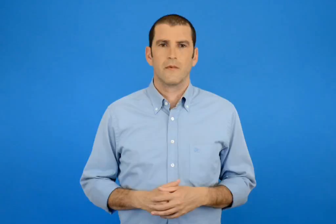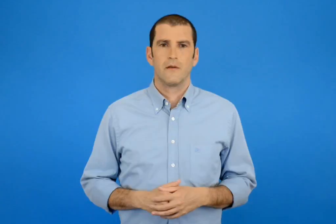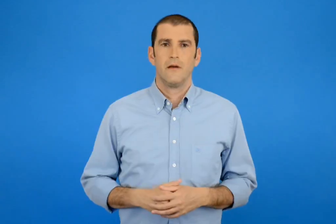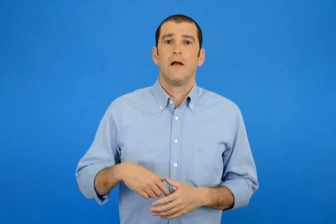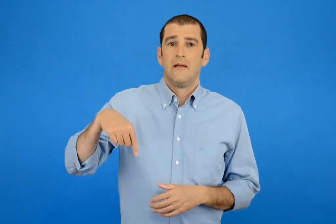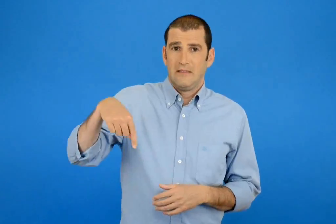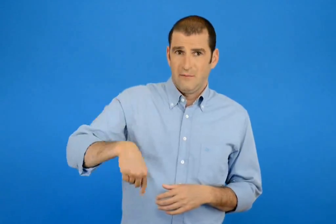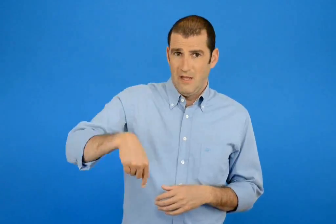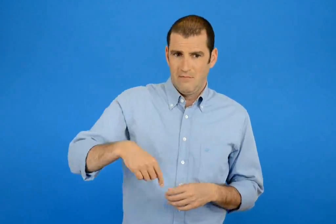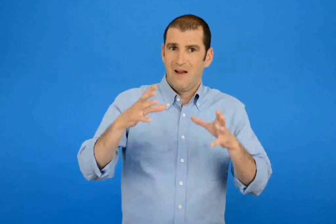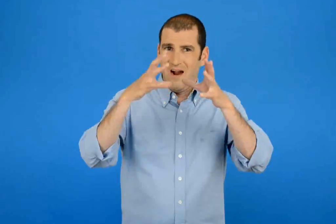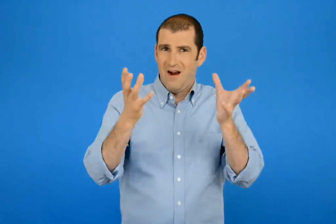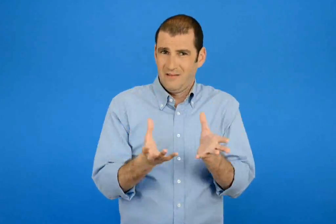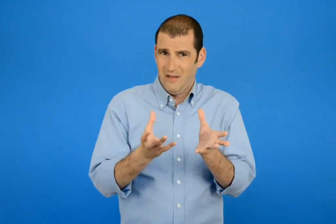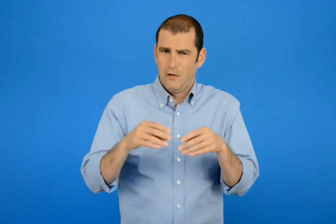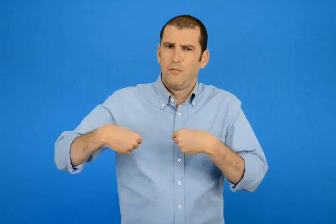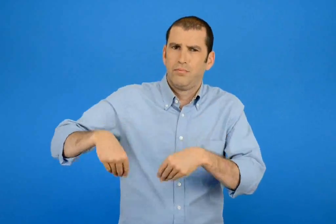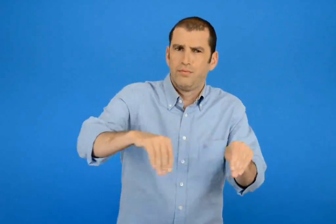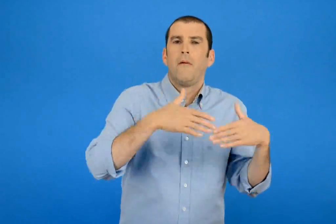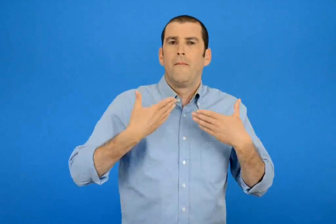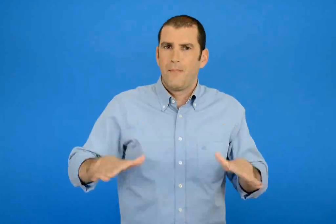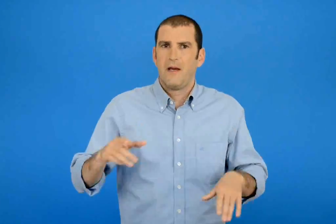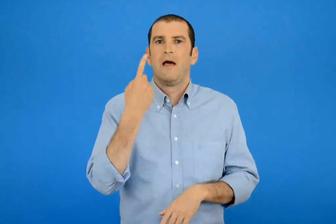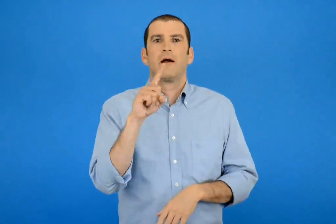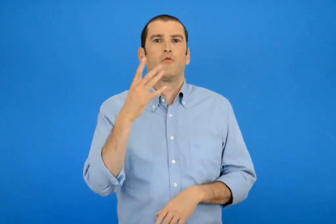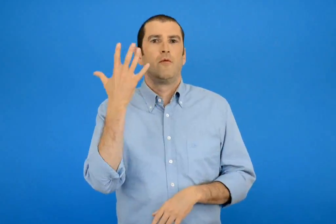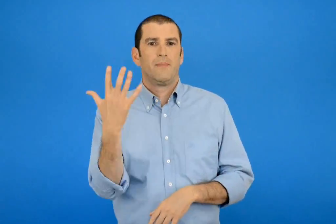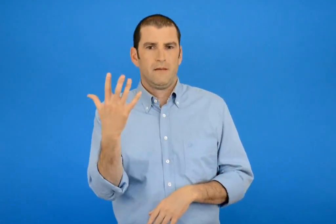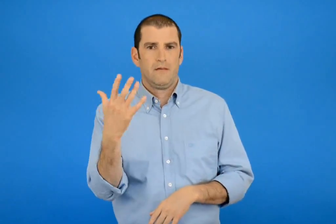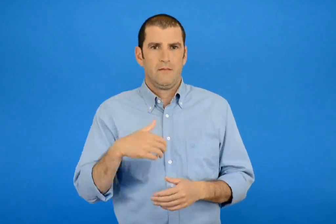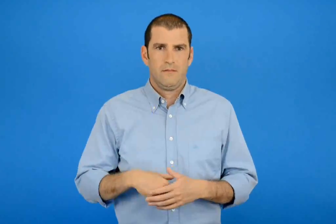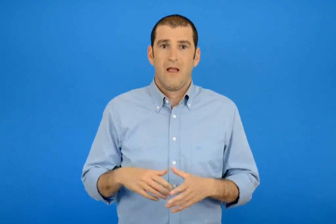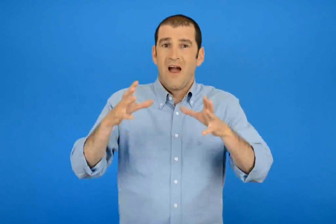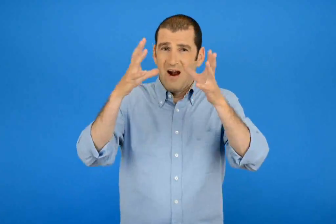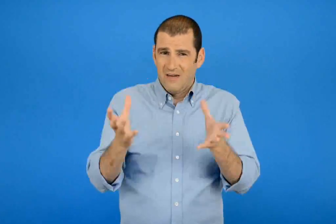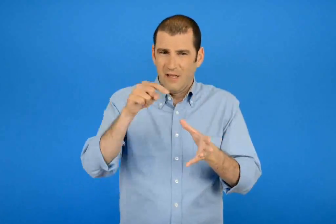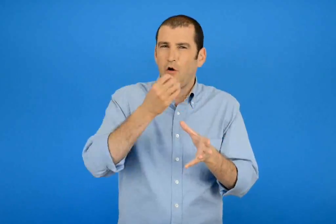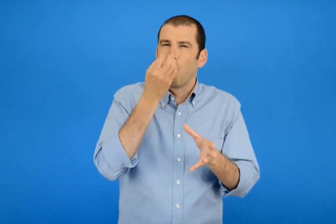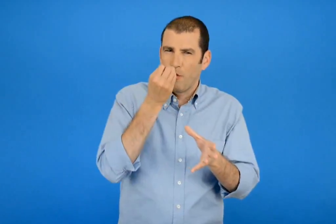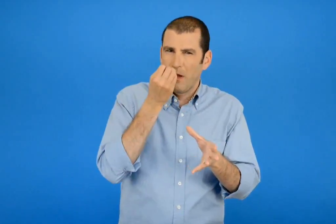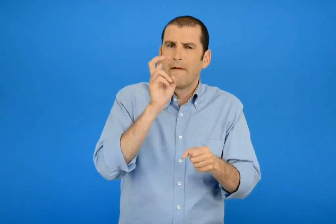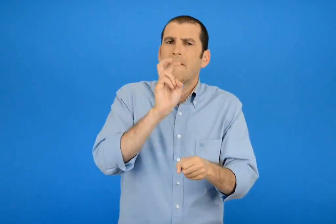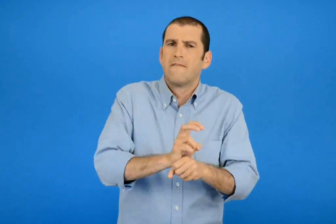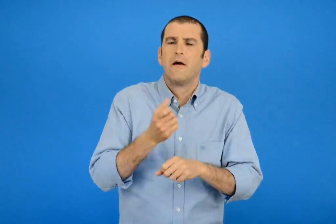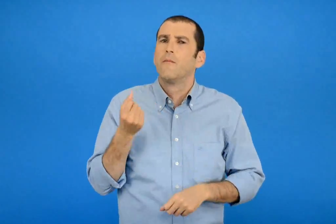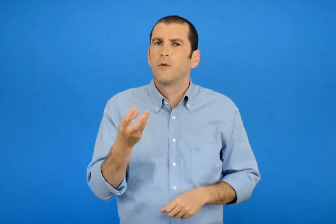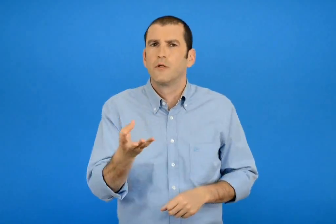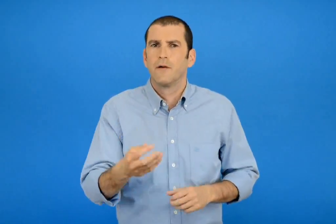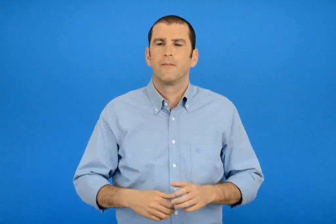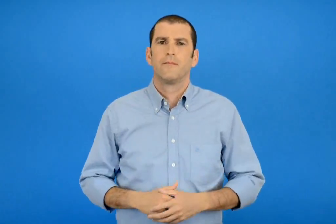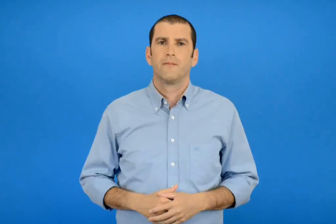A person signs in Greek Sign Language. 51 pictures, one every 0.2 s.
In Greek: σήμερα πούλησε τις 105 από αυτές πόσες γλάστρες με γεράνια του έμειναν ;
